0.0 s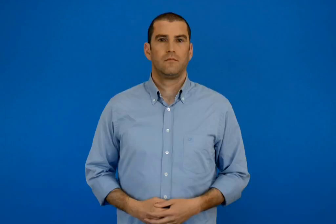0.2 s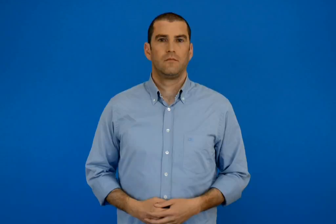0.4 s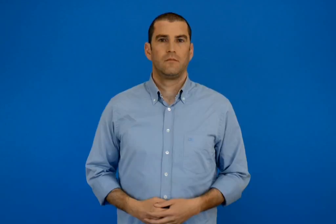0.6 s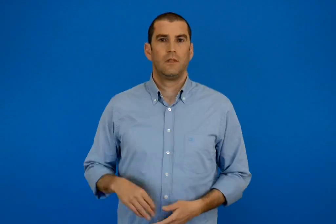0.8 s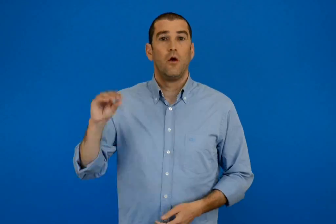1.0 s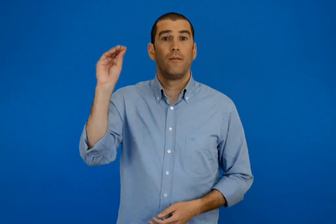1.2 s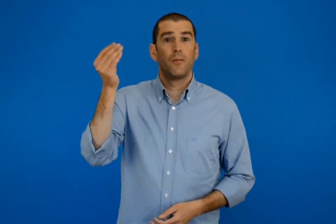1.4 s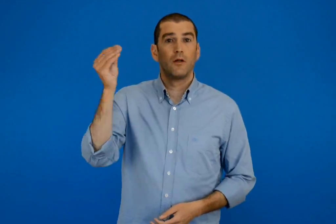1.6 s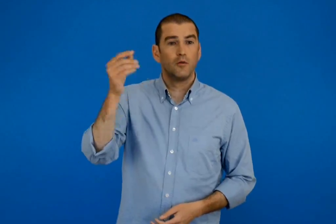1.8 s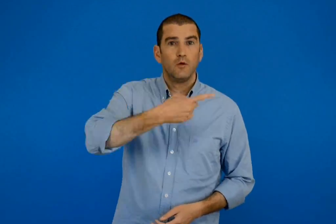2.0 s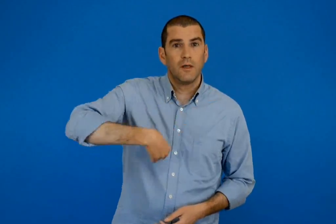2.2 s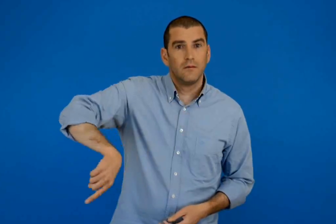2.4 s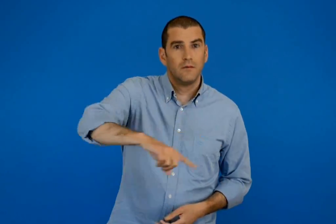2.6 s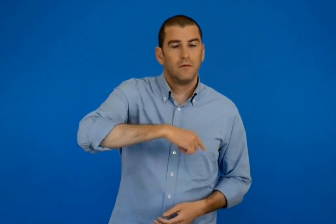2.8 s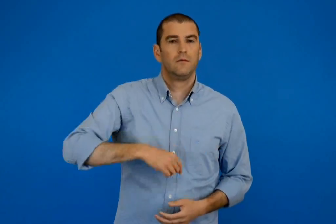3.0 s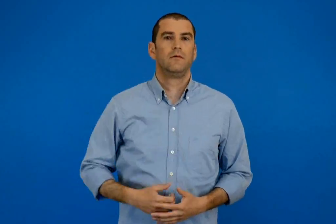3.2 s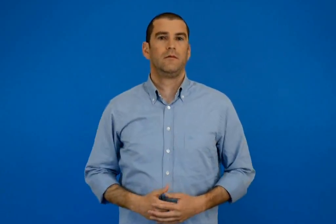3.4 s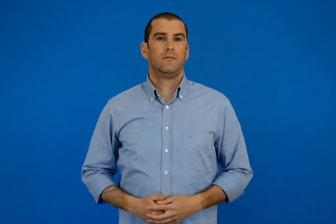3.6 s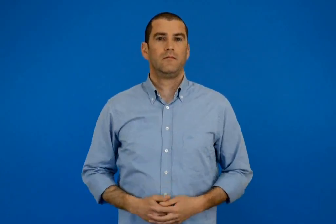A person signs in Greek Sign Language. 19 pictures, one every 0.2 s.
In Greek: ο πολιτισμός μας
